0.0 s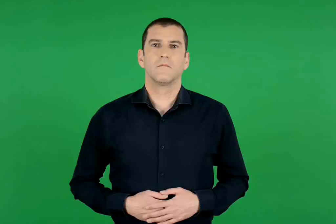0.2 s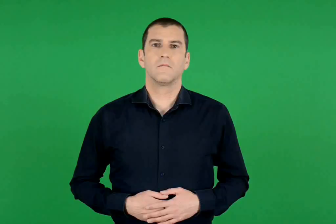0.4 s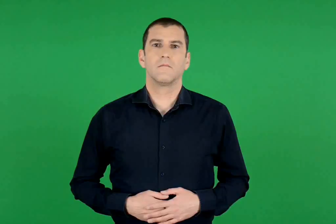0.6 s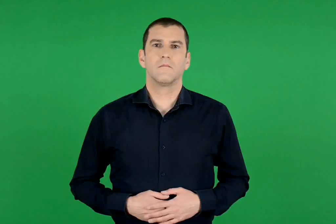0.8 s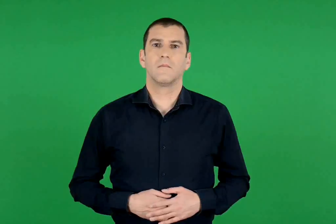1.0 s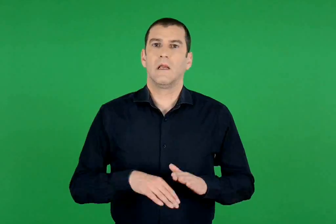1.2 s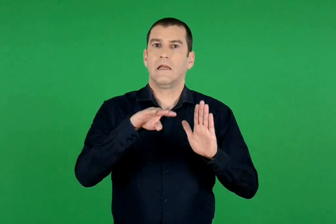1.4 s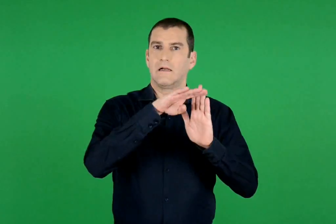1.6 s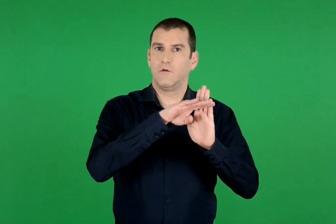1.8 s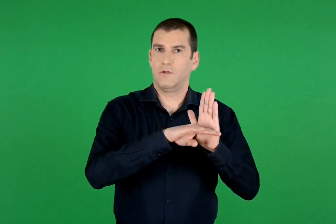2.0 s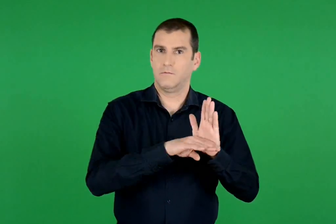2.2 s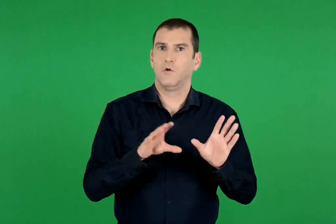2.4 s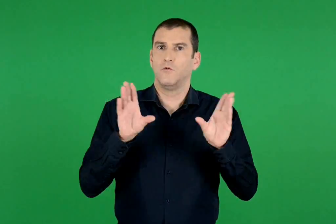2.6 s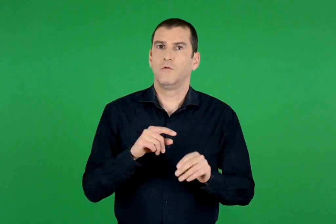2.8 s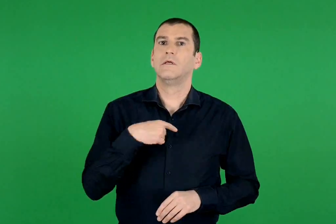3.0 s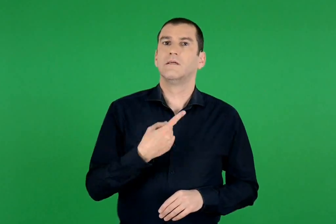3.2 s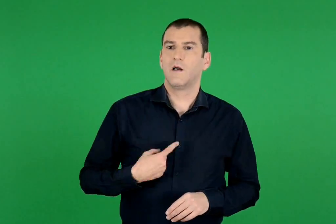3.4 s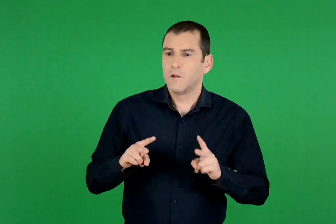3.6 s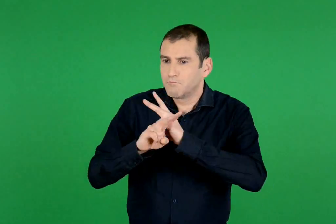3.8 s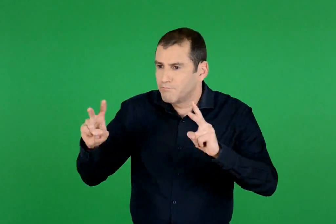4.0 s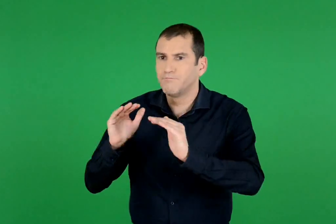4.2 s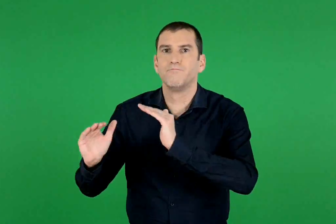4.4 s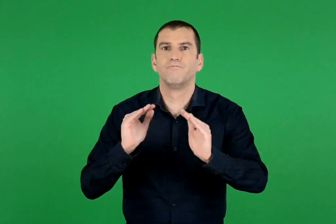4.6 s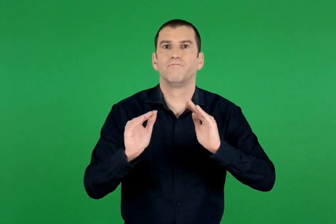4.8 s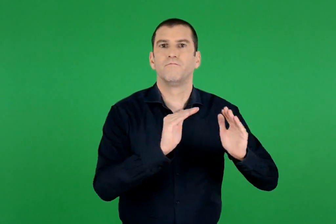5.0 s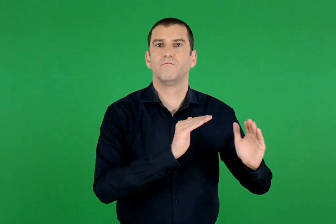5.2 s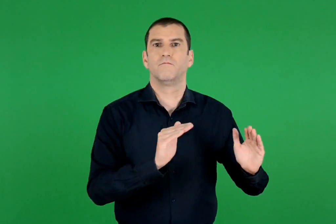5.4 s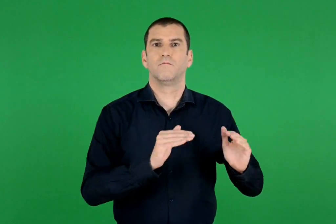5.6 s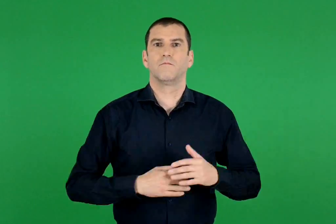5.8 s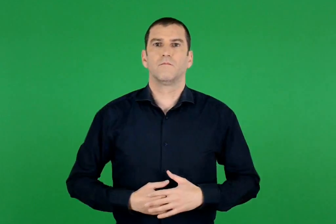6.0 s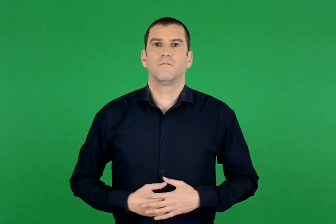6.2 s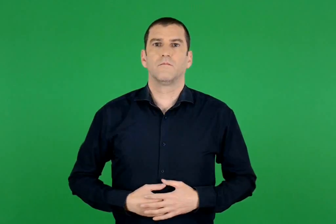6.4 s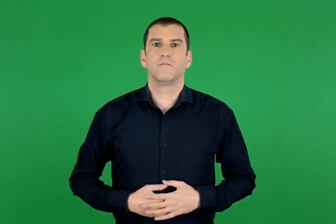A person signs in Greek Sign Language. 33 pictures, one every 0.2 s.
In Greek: κανόνες της καθαρής συμπεριφοράς
